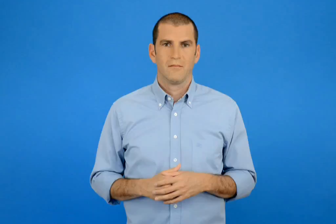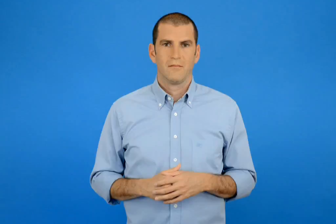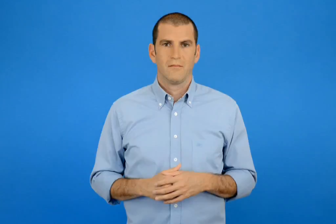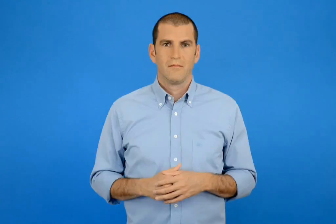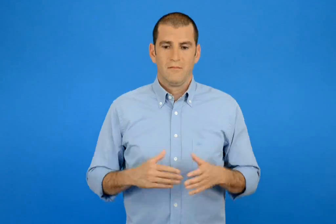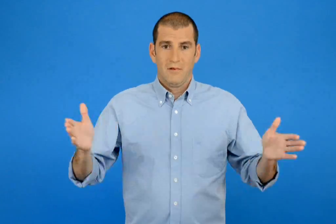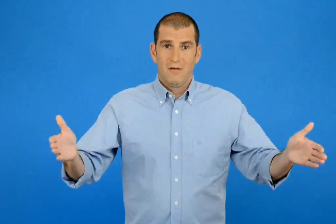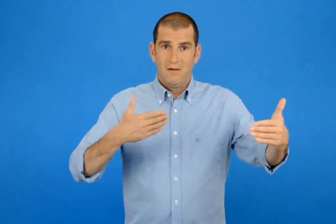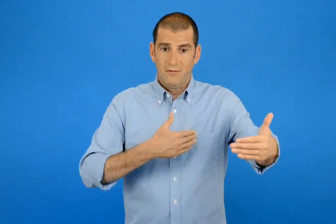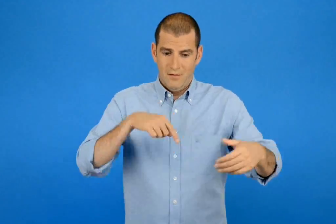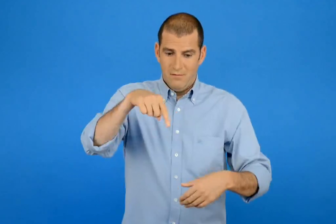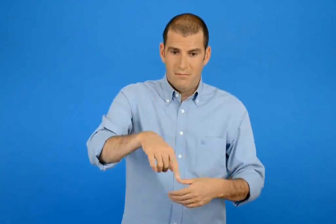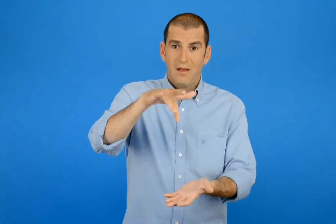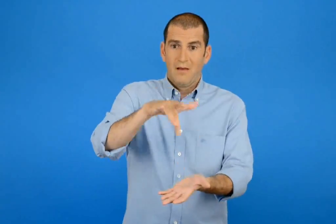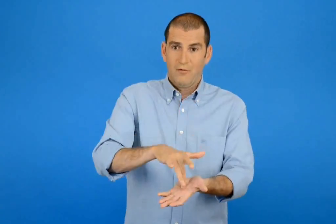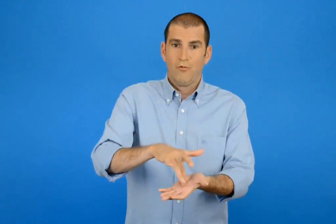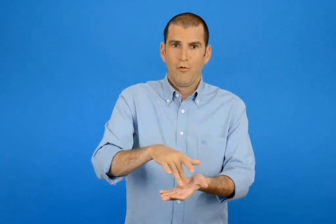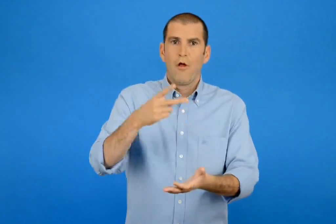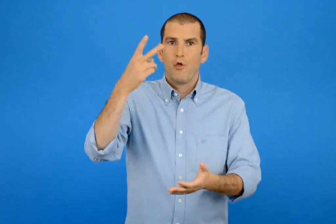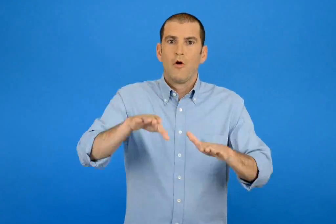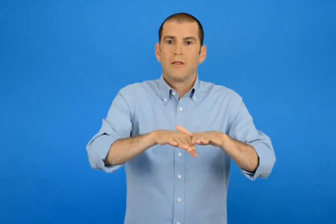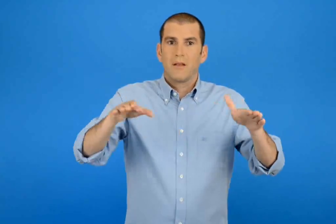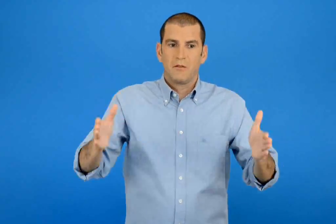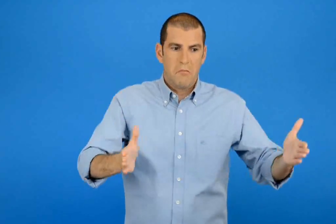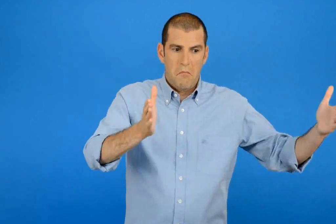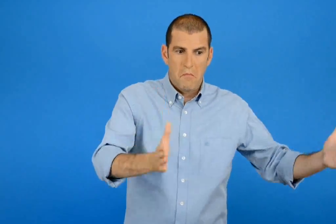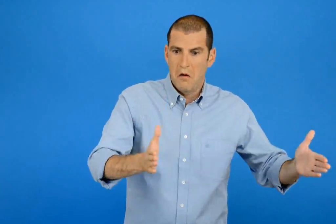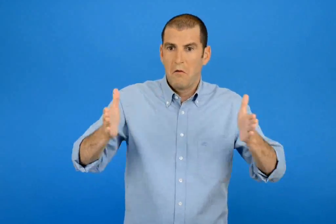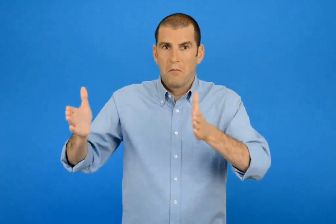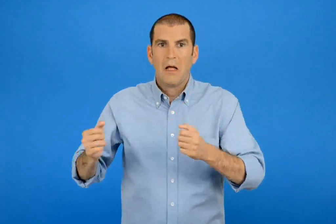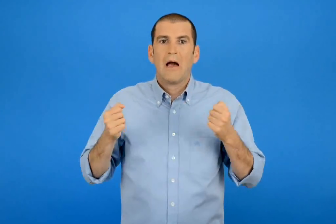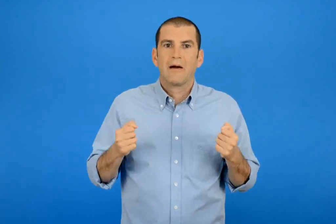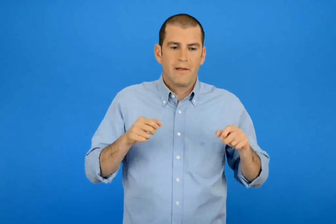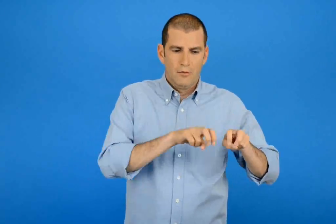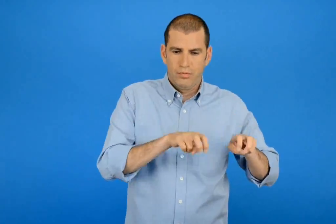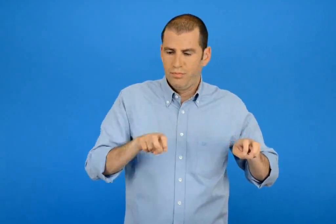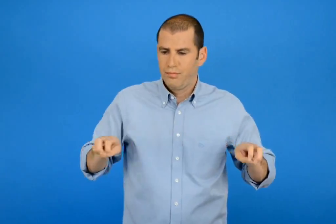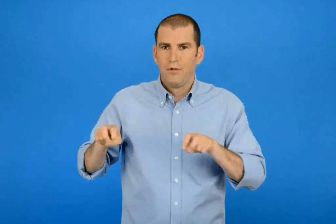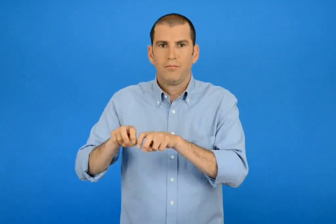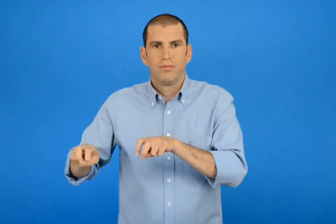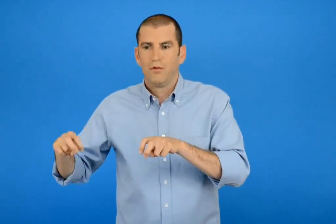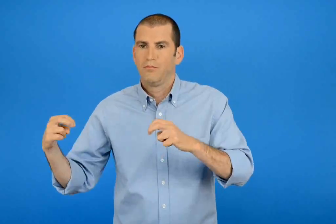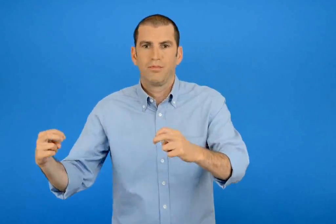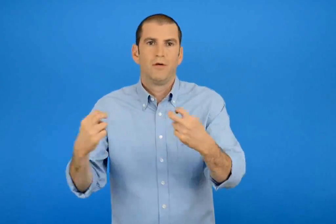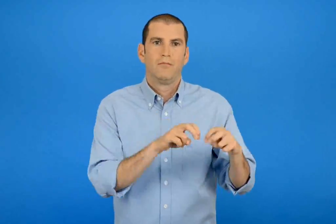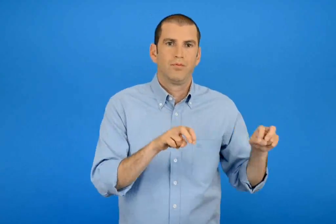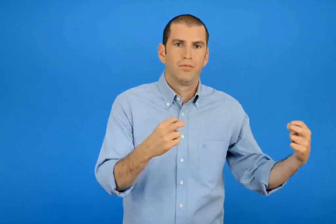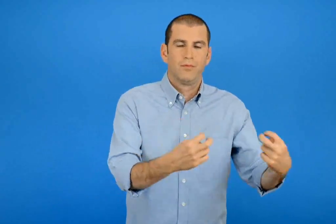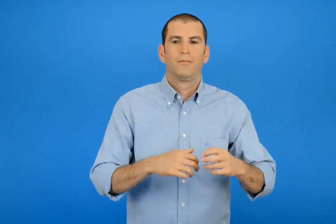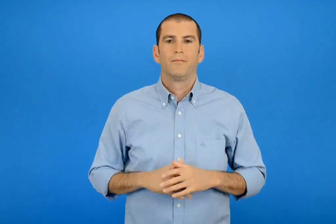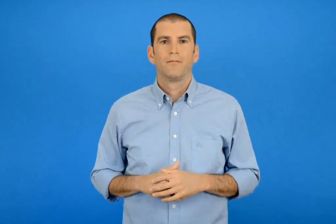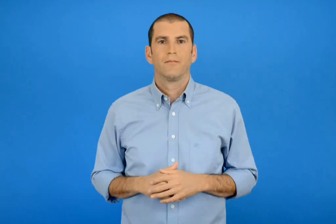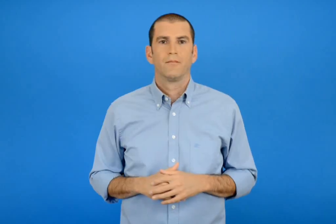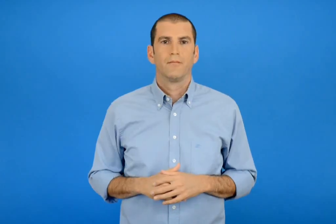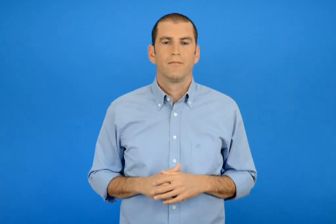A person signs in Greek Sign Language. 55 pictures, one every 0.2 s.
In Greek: στη μέση υπήρχαν δυο μεγάλα τραπέζια με καρέκλες
